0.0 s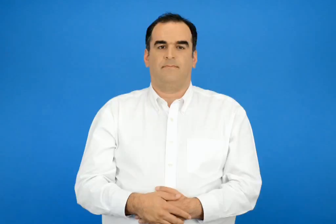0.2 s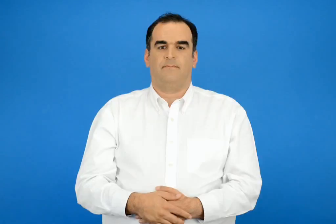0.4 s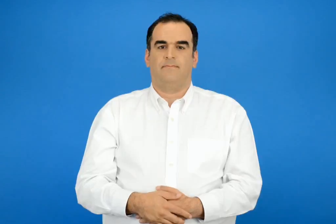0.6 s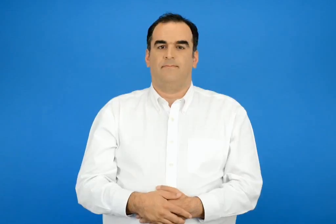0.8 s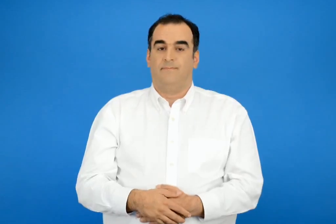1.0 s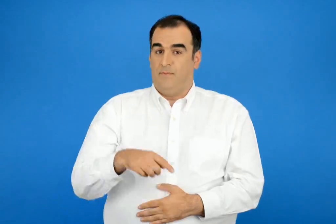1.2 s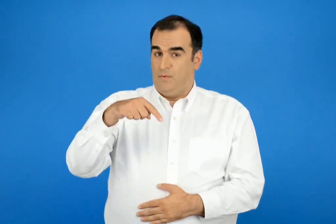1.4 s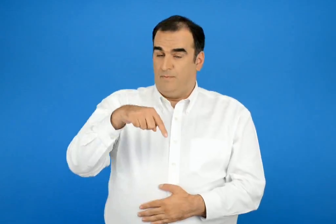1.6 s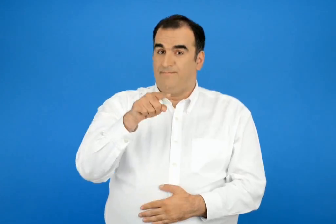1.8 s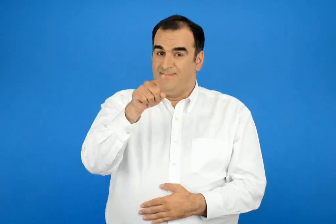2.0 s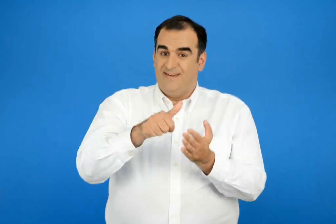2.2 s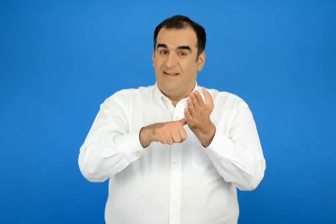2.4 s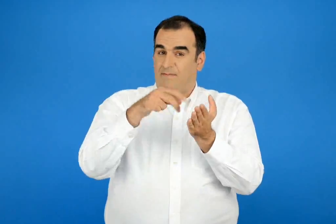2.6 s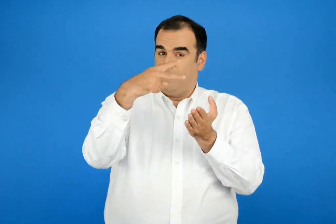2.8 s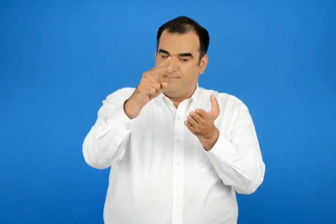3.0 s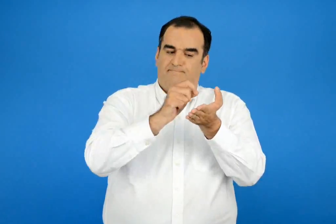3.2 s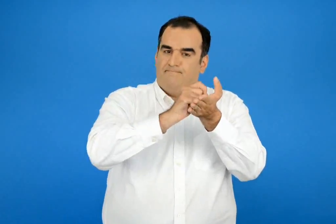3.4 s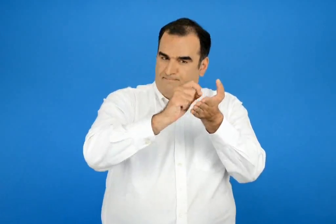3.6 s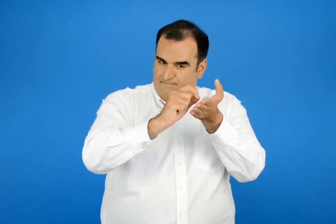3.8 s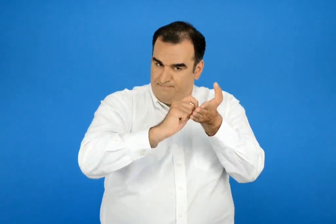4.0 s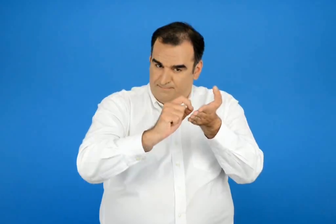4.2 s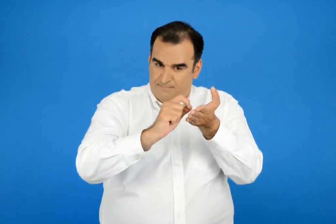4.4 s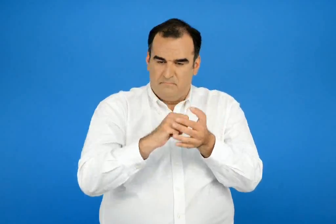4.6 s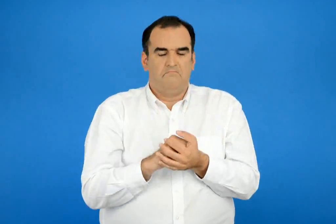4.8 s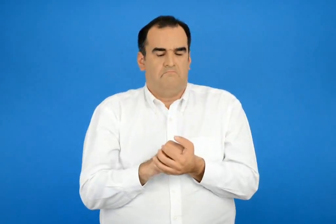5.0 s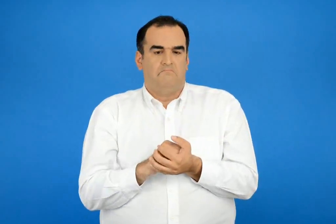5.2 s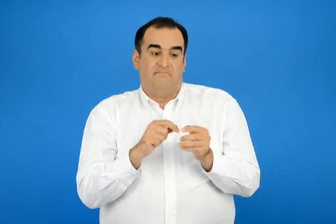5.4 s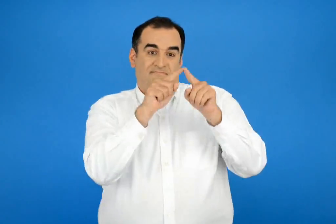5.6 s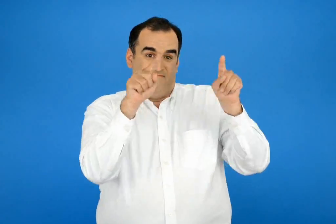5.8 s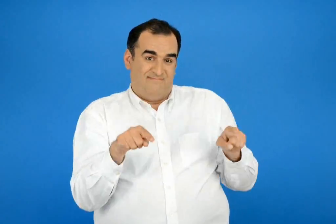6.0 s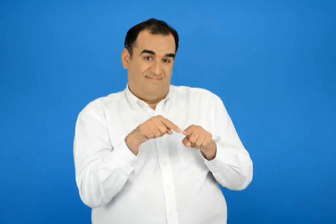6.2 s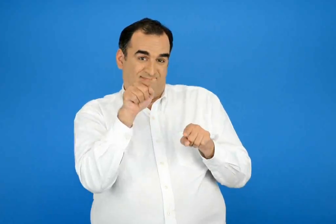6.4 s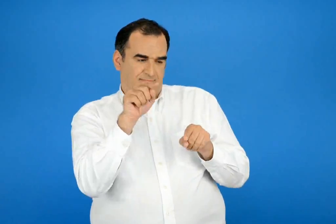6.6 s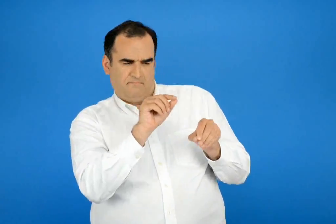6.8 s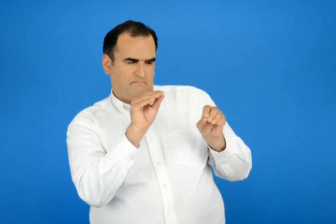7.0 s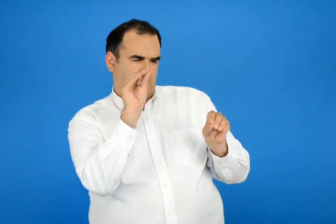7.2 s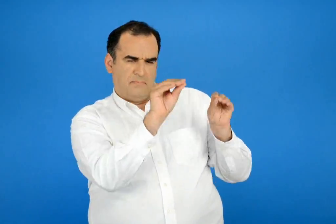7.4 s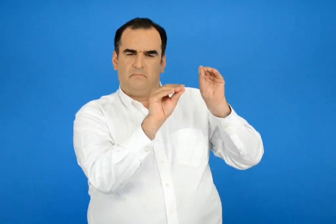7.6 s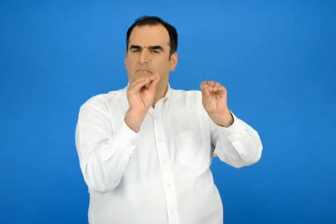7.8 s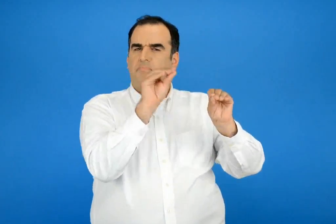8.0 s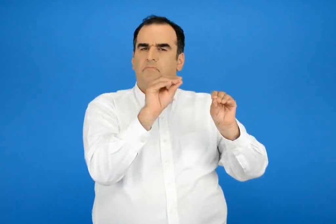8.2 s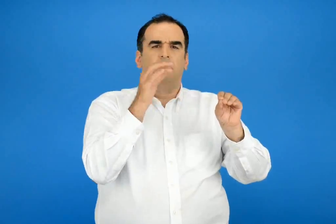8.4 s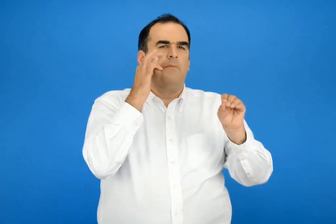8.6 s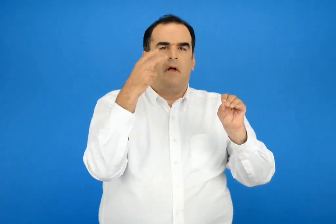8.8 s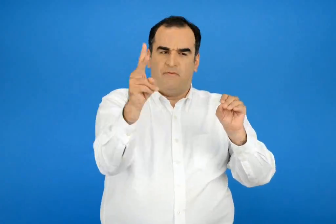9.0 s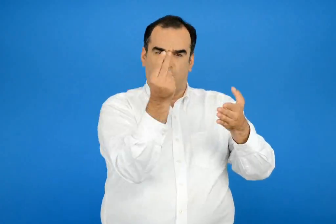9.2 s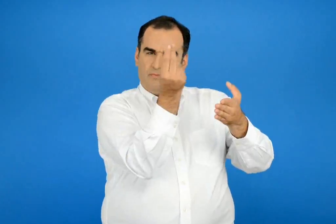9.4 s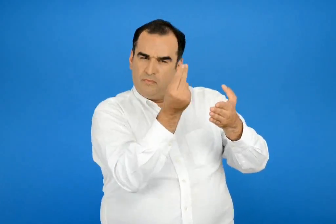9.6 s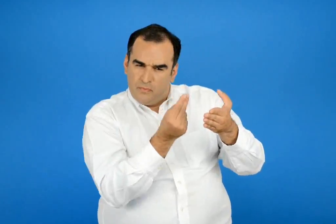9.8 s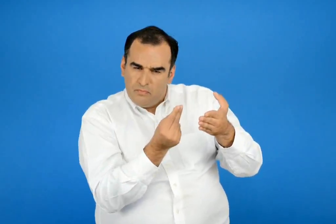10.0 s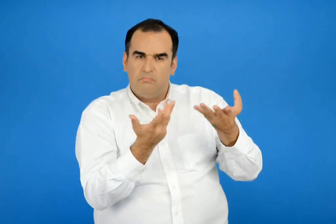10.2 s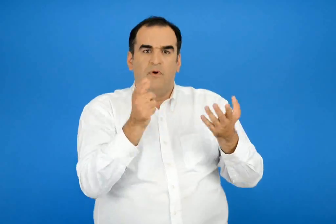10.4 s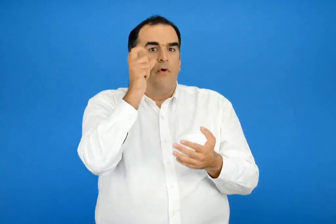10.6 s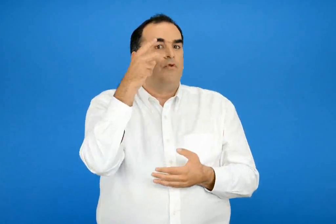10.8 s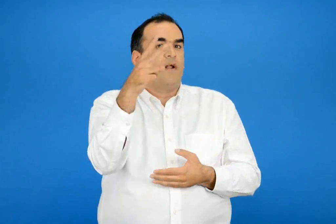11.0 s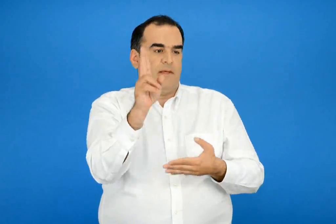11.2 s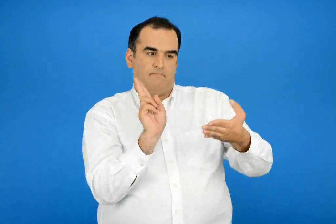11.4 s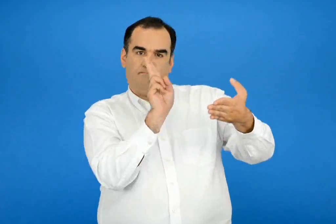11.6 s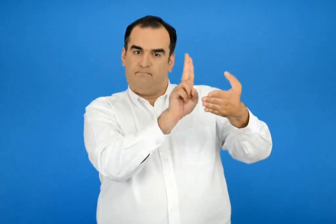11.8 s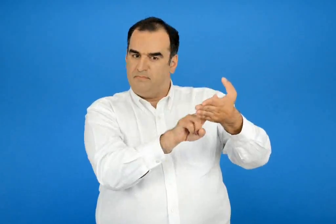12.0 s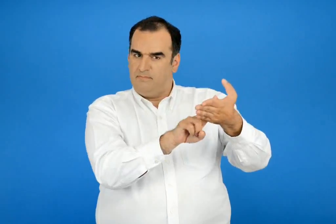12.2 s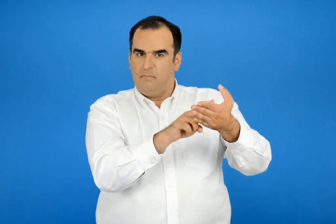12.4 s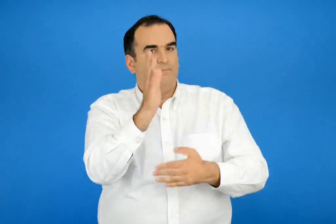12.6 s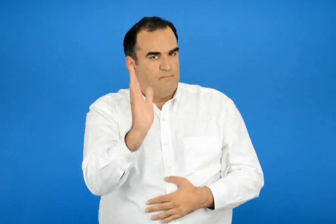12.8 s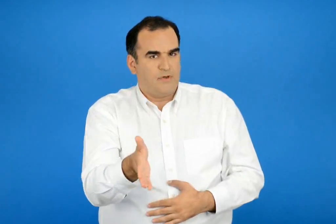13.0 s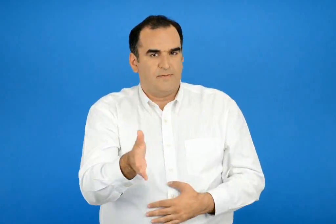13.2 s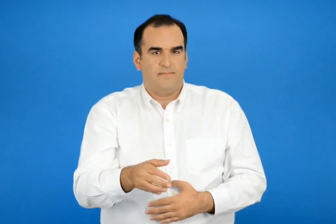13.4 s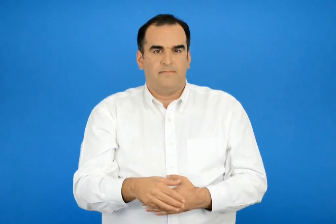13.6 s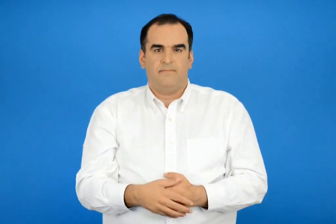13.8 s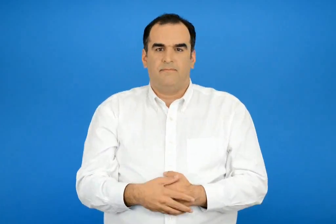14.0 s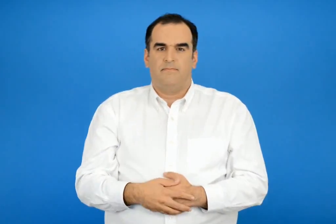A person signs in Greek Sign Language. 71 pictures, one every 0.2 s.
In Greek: φτιάξε τώρα τη δική σου ταυτότητα μπορείς μάλιστα και να ζωγραφίσεις τον εαυτό σου η να κολλήσεις τη φωτογραφία σου
